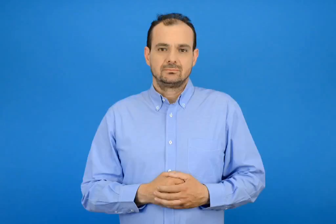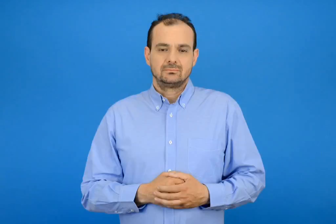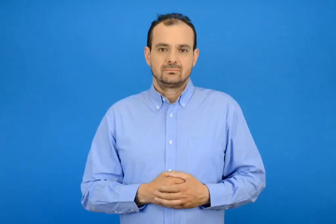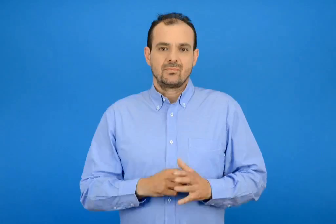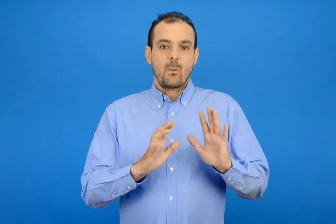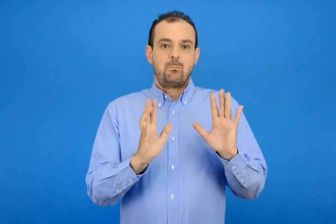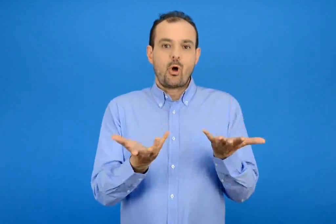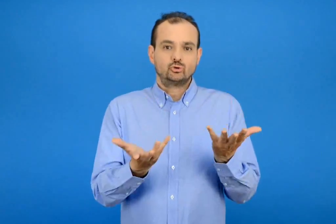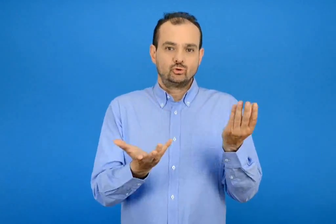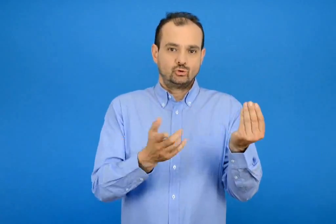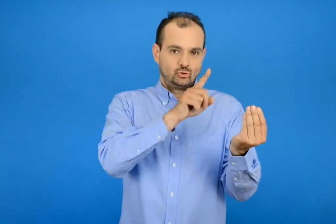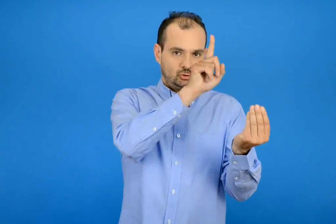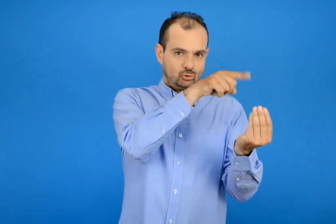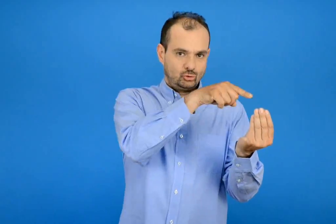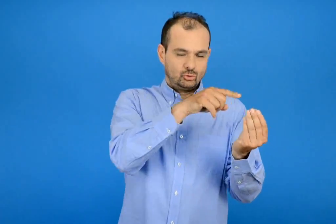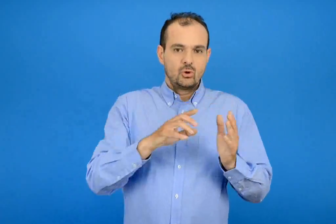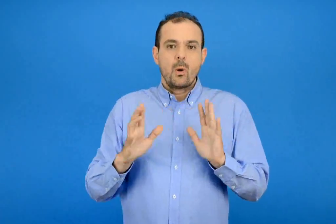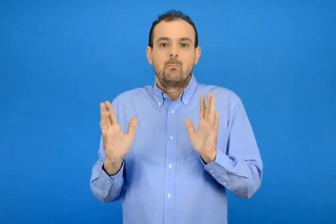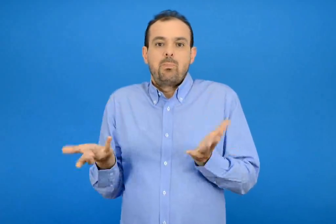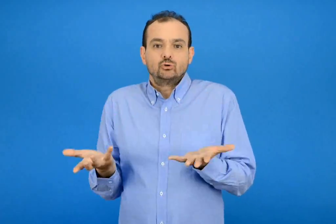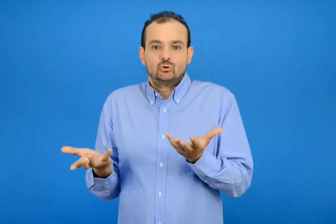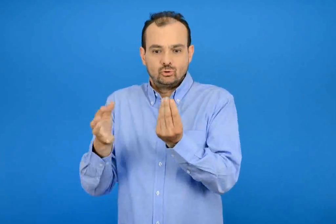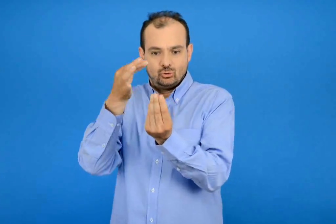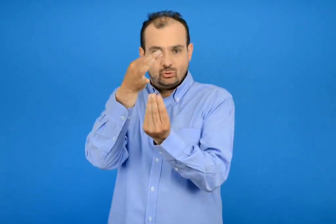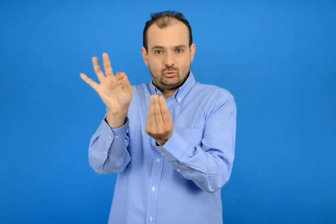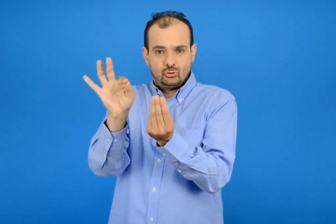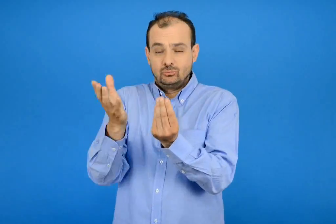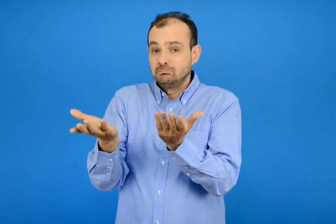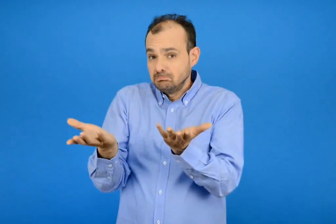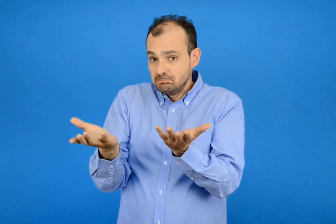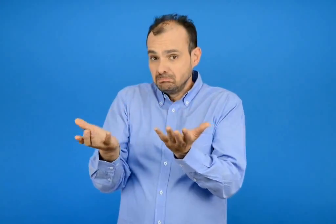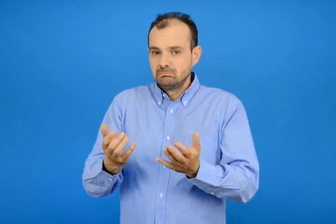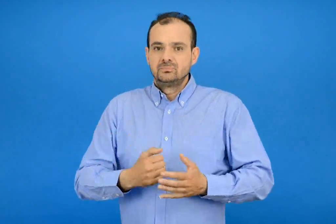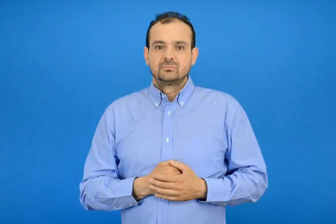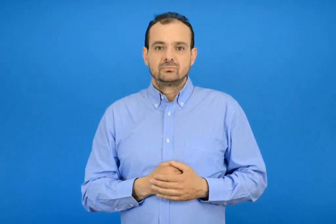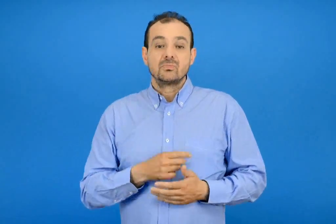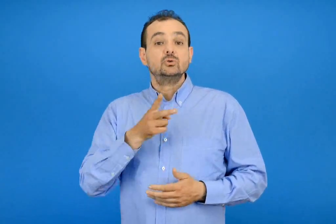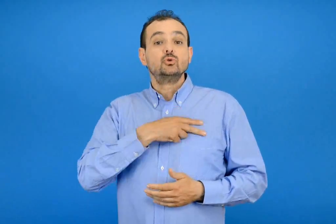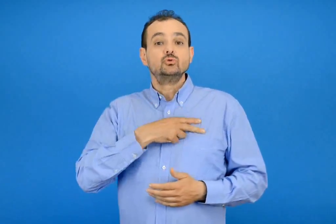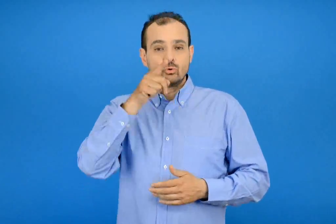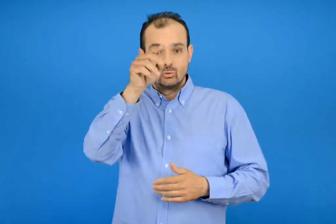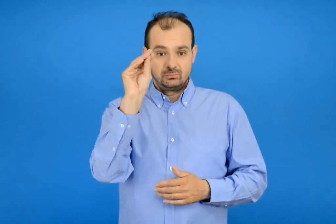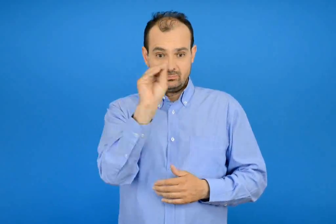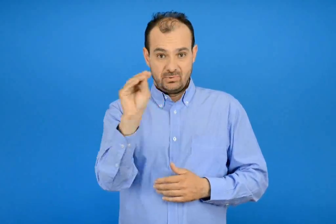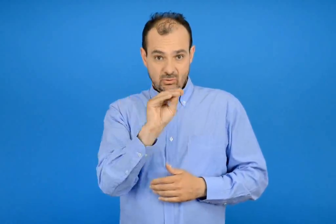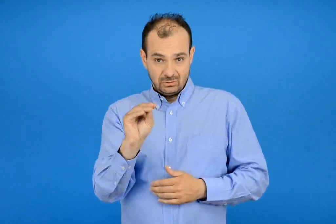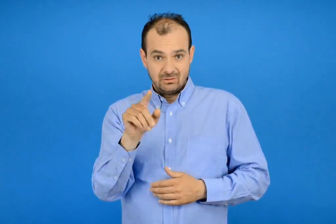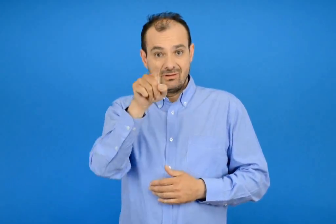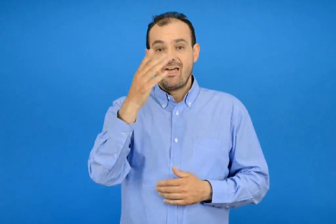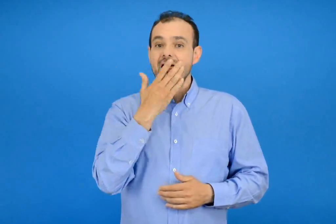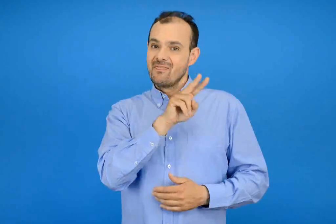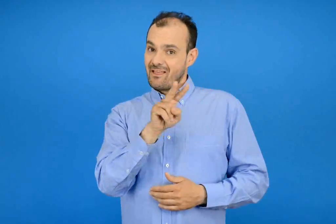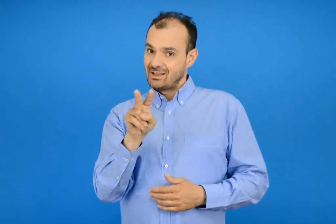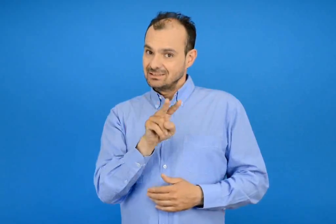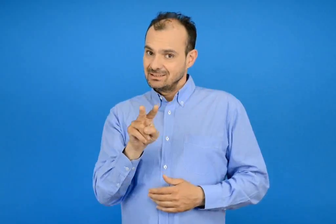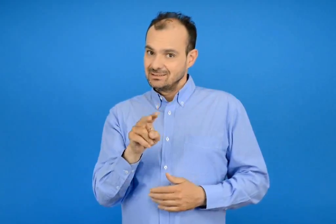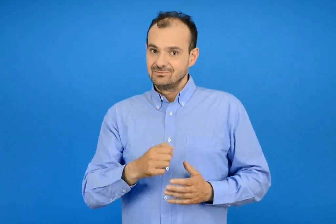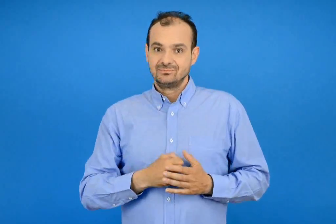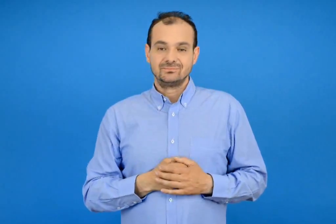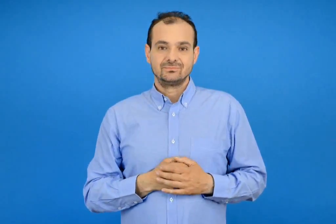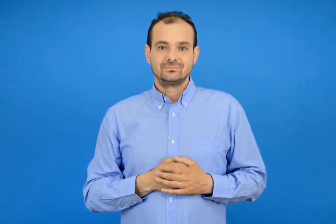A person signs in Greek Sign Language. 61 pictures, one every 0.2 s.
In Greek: πως η πως ; συμπλήρωσε το σωστό και διάβασε
